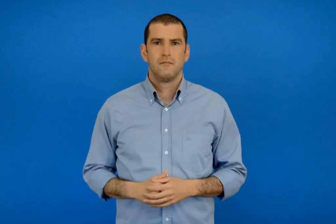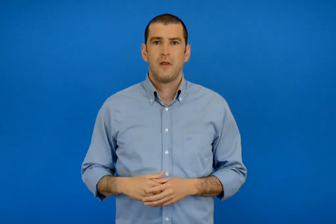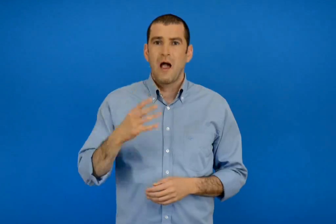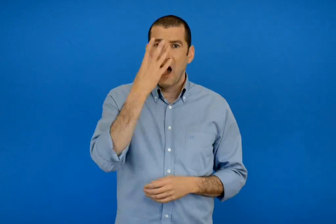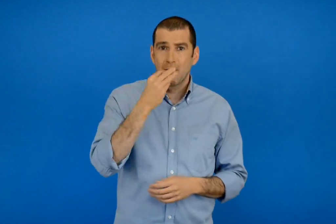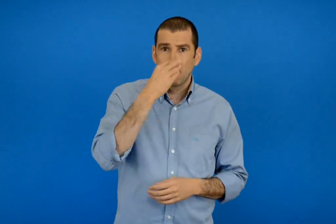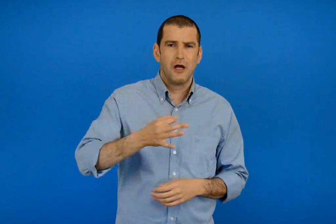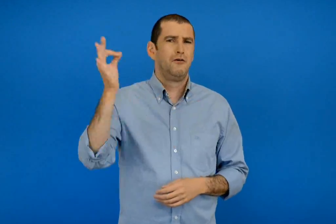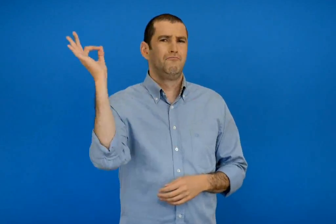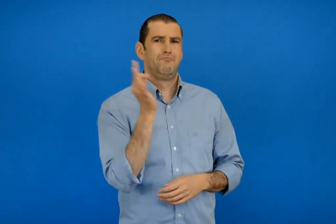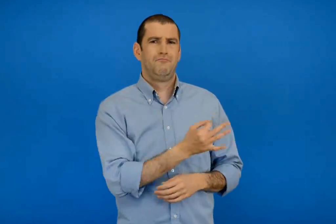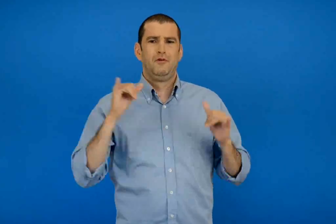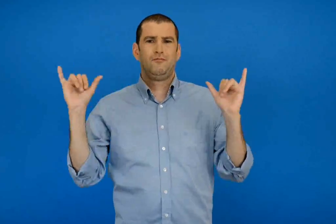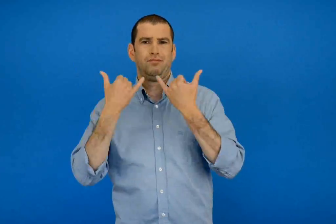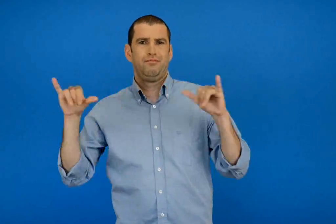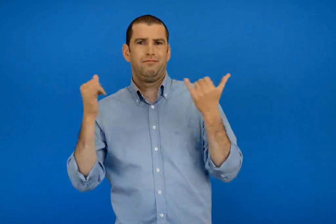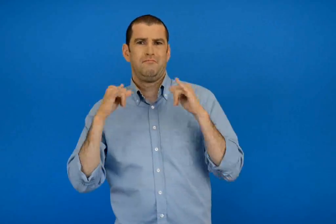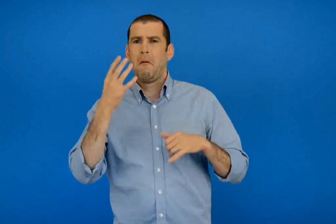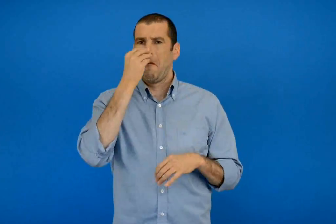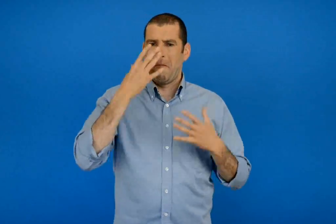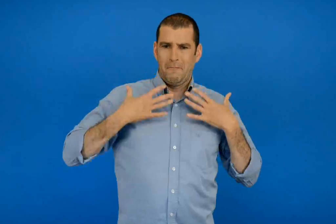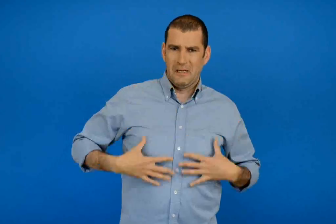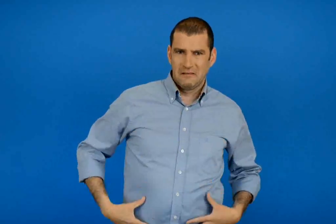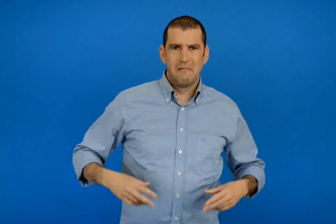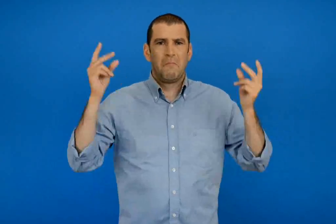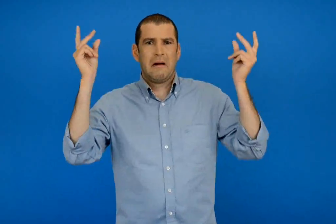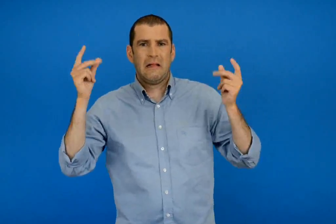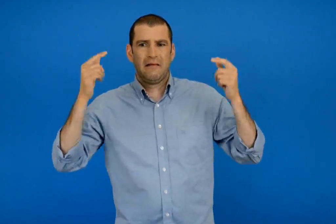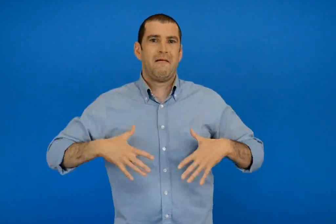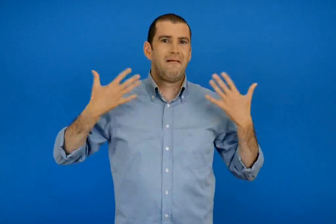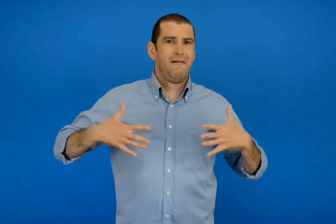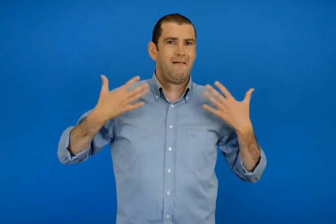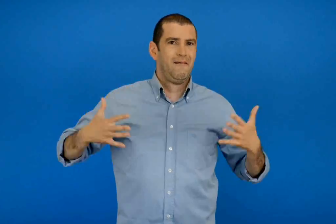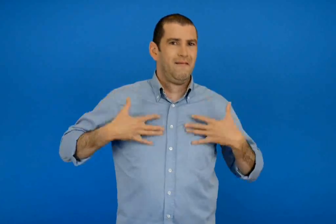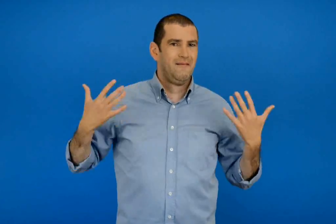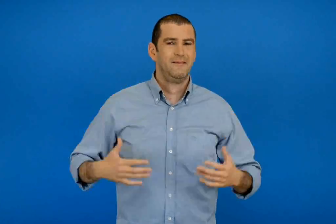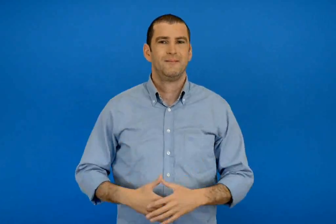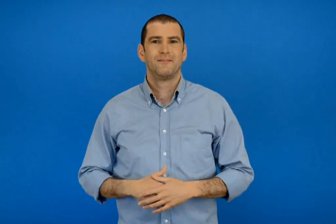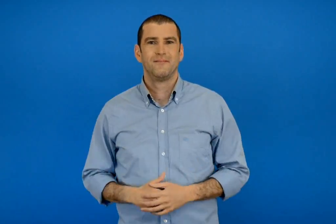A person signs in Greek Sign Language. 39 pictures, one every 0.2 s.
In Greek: όμορφη τρελή αποκριά μασκαράδες γλέντι και χαρά
